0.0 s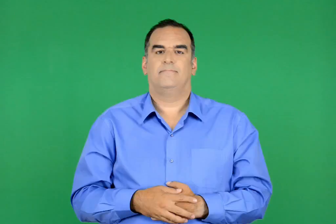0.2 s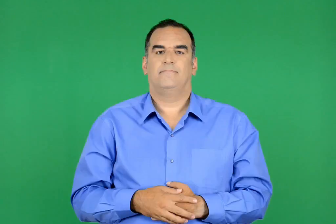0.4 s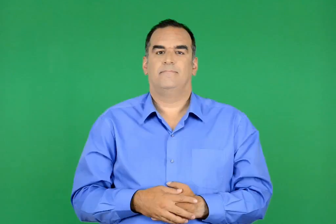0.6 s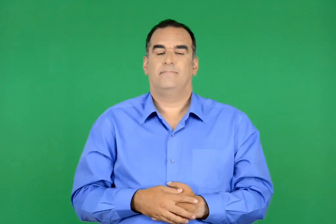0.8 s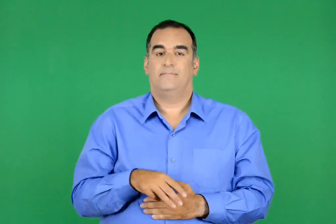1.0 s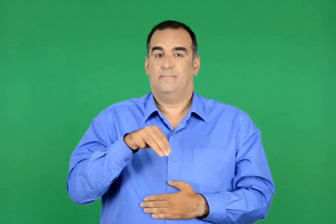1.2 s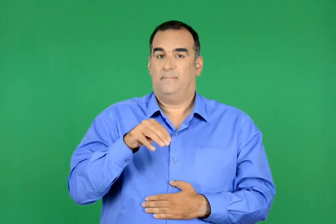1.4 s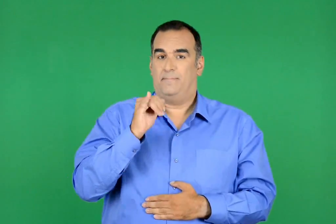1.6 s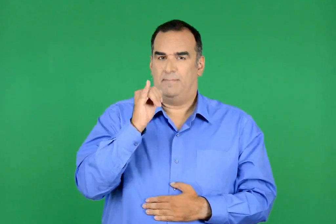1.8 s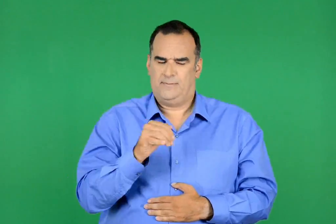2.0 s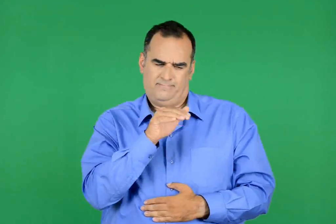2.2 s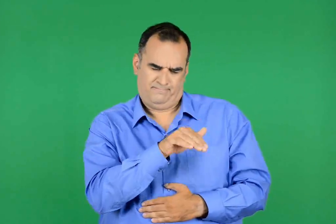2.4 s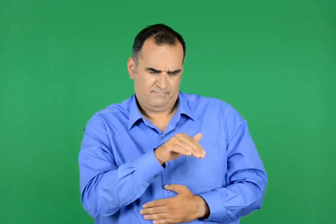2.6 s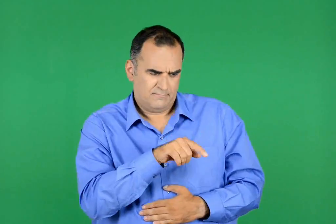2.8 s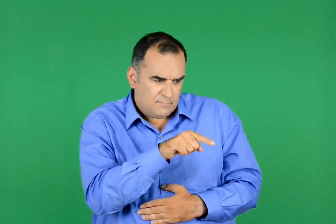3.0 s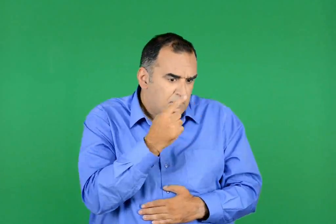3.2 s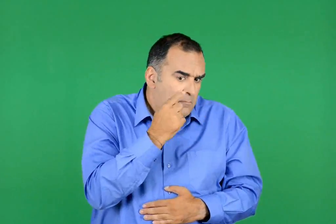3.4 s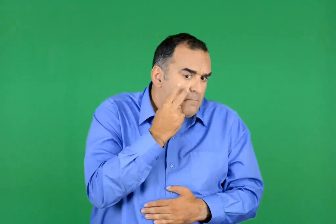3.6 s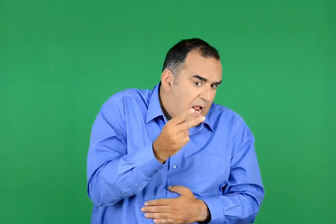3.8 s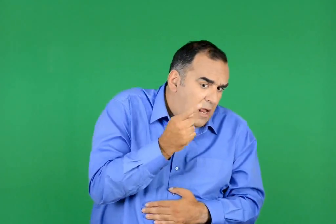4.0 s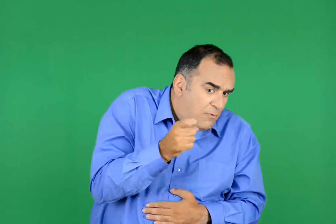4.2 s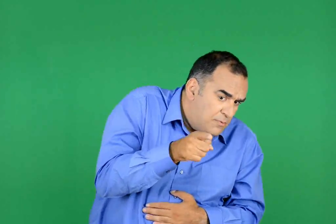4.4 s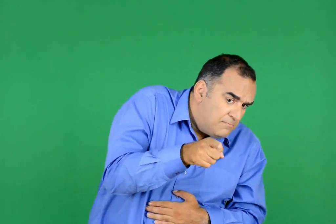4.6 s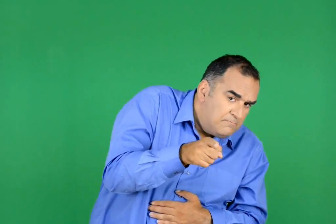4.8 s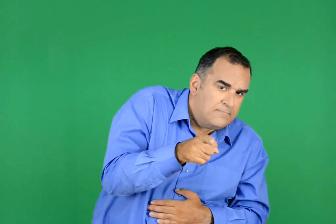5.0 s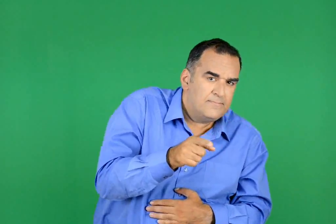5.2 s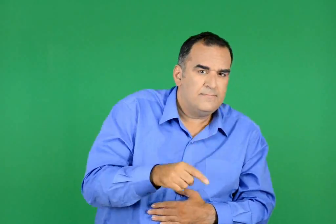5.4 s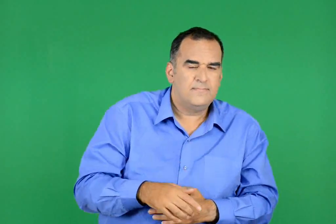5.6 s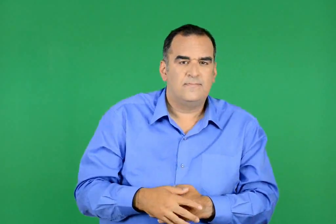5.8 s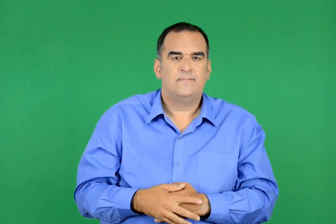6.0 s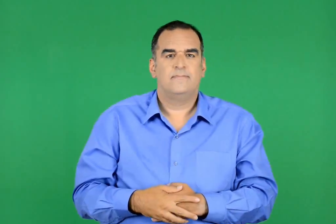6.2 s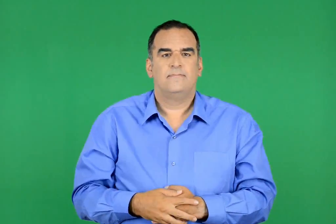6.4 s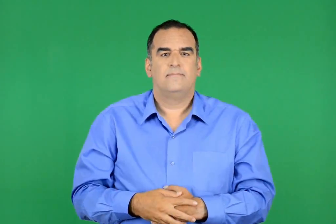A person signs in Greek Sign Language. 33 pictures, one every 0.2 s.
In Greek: την πήρε πουθενά το µάτι σου ; ρωτούσε ο μπιν
